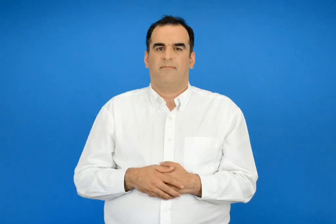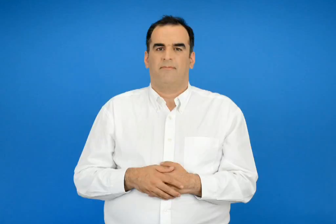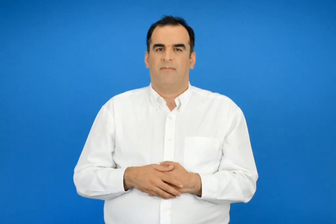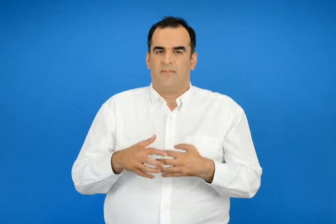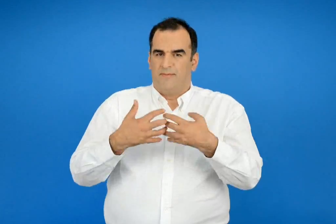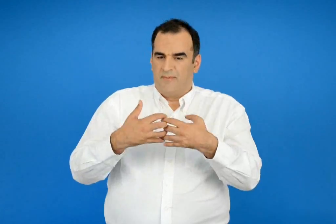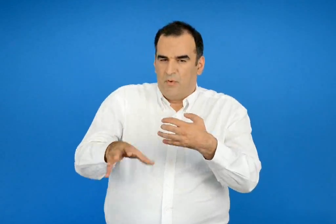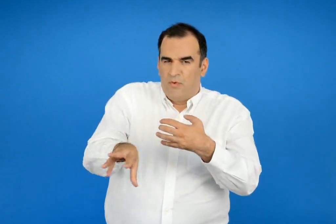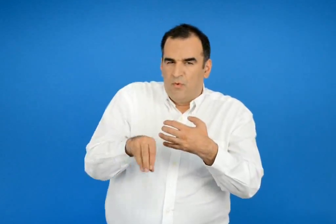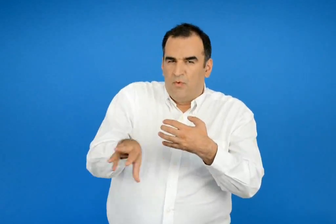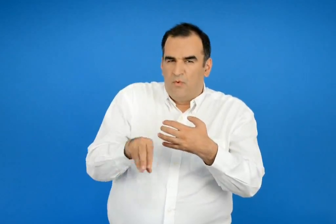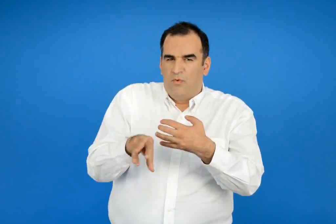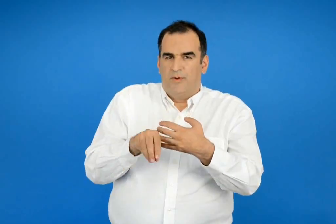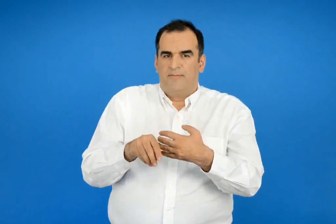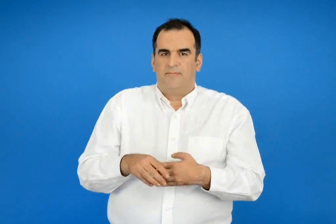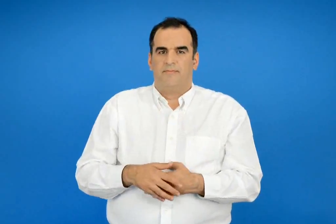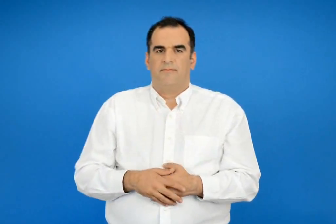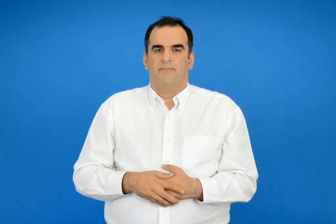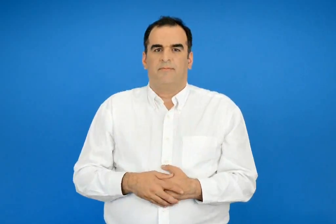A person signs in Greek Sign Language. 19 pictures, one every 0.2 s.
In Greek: αντλία
